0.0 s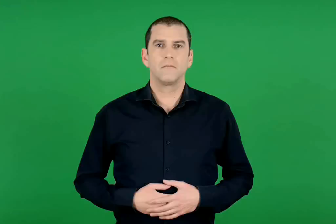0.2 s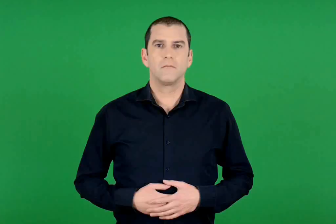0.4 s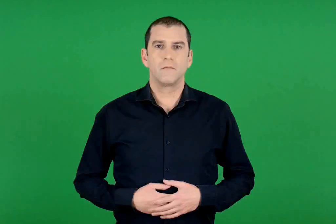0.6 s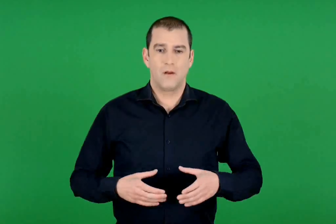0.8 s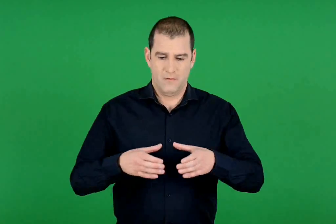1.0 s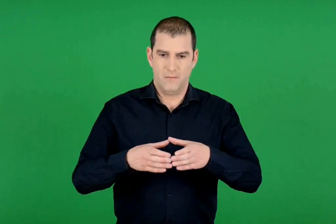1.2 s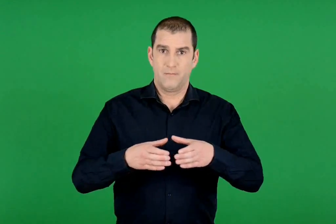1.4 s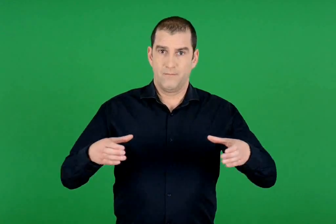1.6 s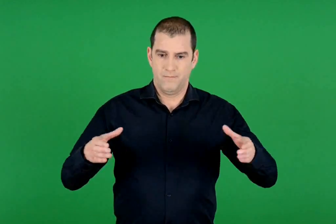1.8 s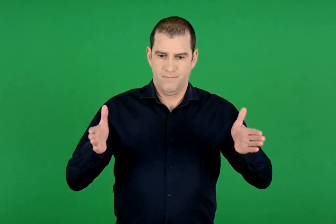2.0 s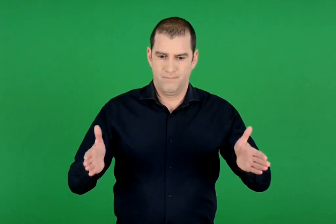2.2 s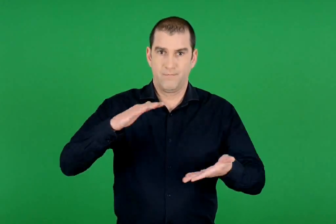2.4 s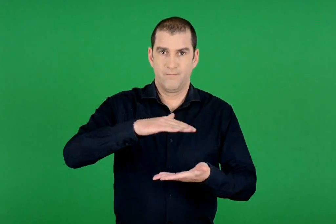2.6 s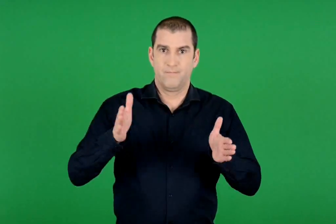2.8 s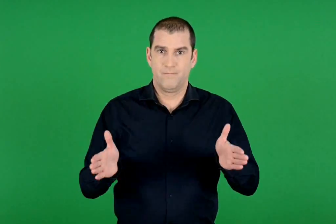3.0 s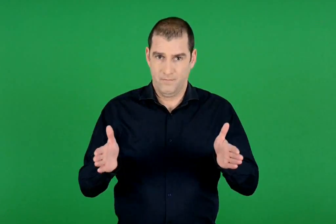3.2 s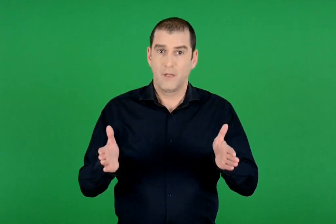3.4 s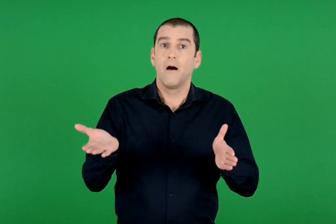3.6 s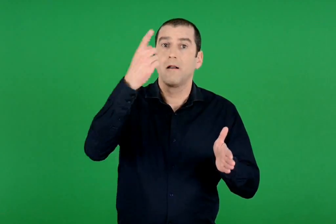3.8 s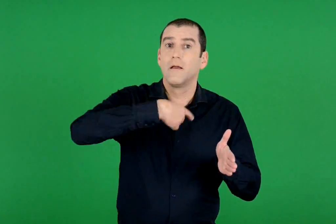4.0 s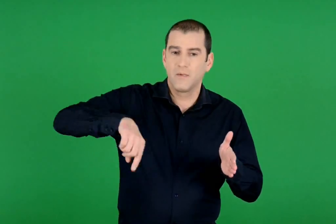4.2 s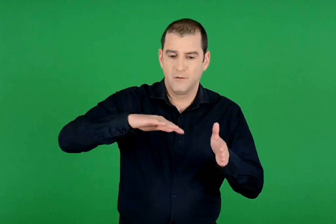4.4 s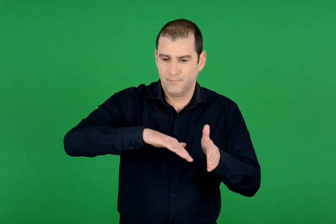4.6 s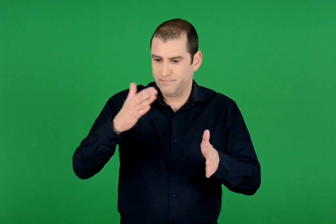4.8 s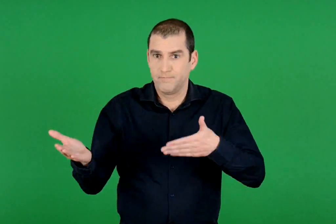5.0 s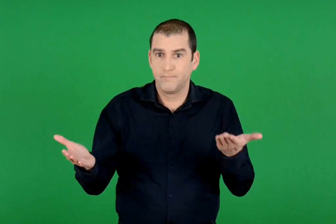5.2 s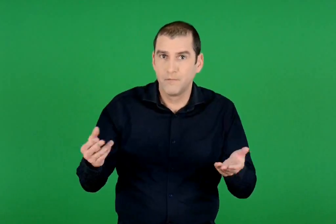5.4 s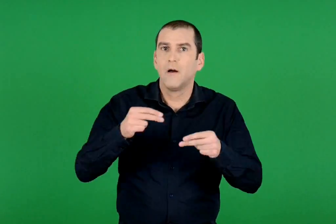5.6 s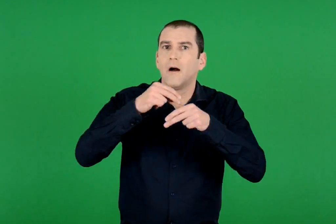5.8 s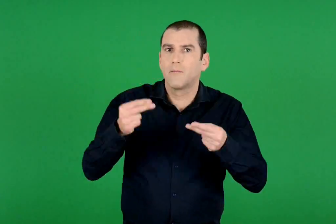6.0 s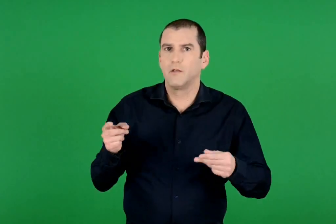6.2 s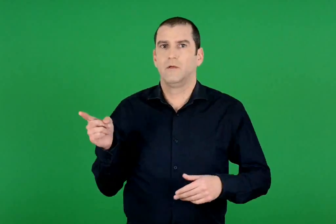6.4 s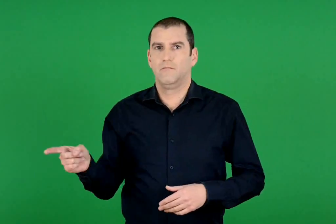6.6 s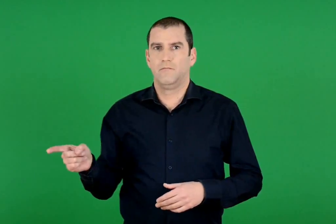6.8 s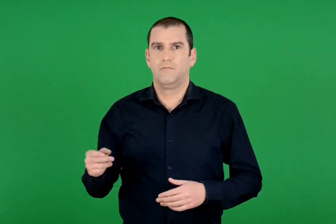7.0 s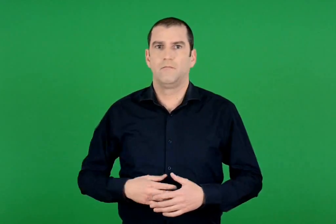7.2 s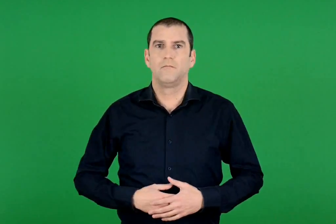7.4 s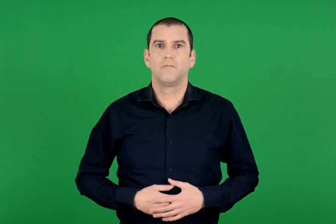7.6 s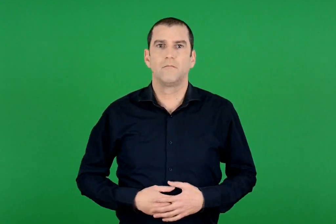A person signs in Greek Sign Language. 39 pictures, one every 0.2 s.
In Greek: αν ξεδιπλώσουμε τις έδρες ενός παραλληλεπιπέδου , θα έχουμε
